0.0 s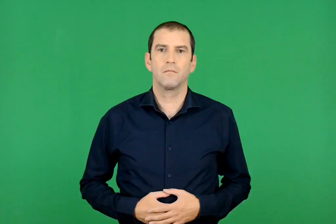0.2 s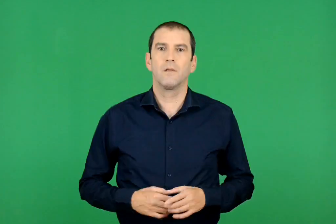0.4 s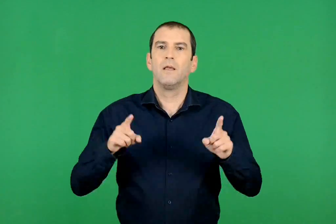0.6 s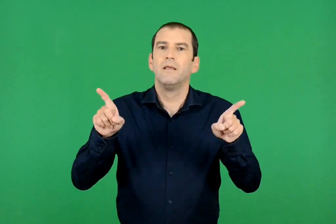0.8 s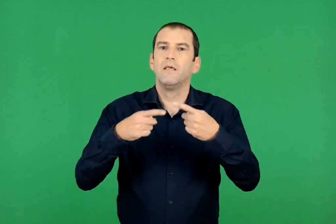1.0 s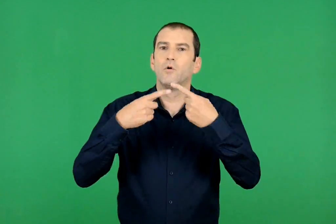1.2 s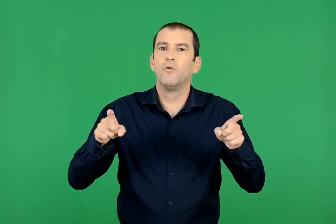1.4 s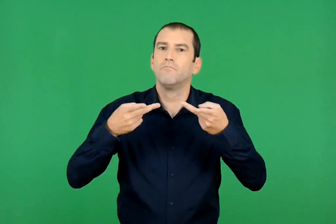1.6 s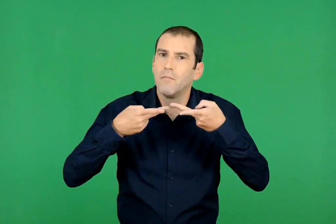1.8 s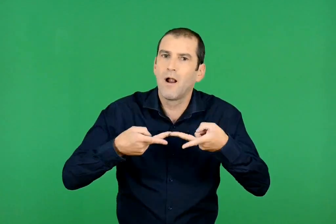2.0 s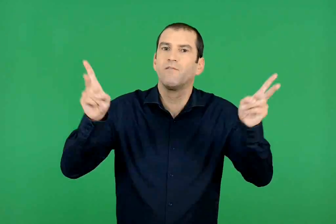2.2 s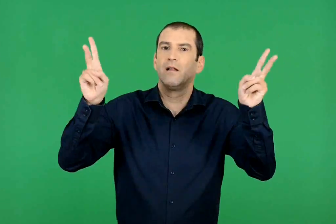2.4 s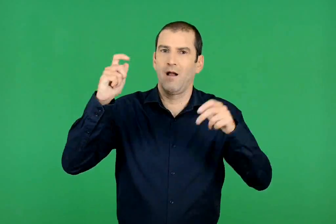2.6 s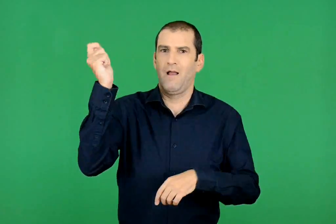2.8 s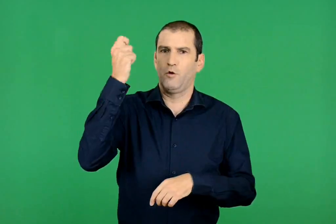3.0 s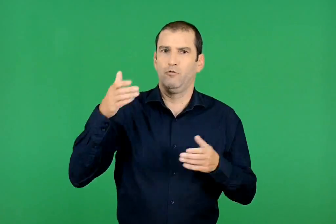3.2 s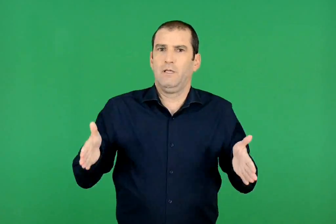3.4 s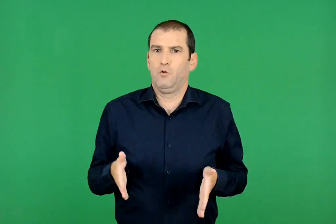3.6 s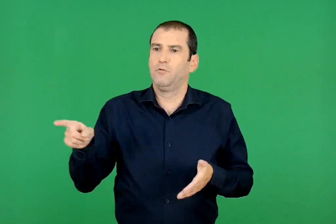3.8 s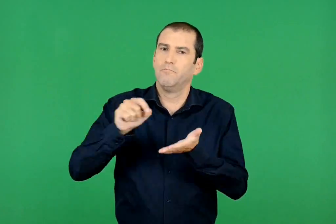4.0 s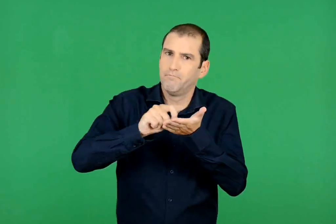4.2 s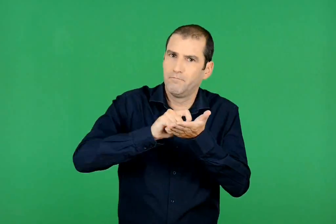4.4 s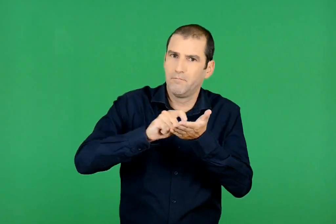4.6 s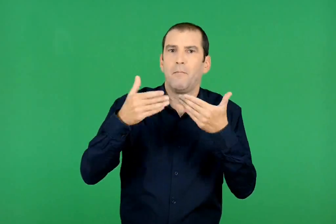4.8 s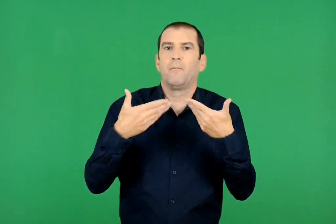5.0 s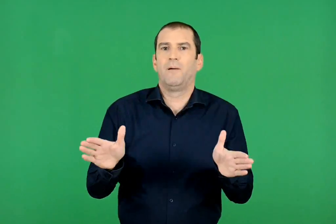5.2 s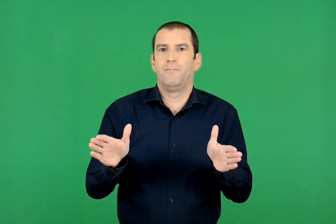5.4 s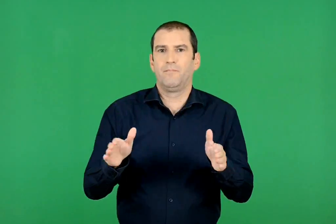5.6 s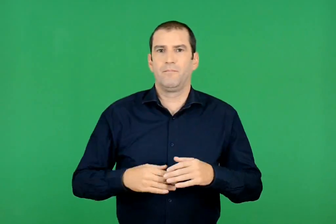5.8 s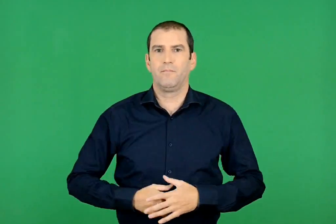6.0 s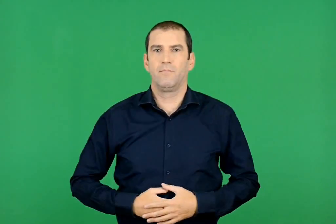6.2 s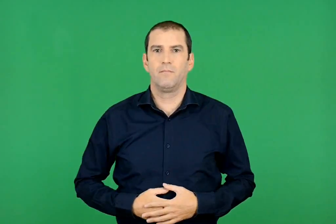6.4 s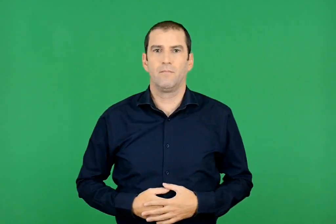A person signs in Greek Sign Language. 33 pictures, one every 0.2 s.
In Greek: έγραψε τον ύμνο εις την ελευθερία
